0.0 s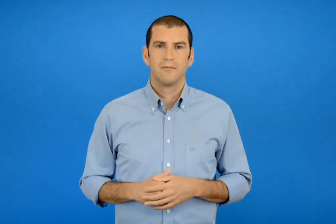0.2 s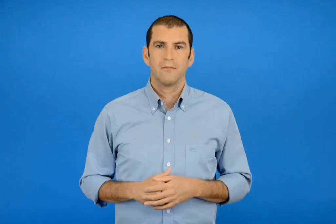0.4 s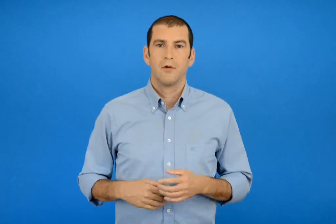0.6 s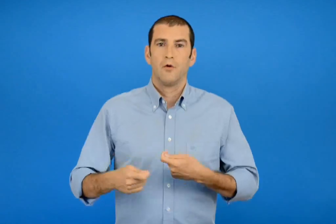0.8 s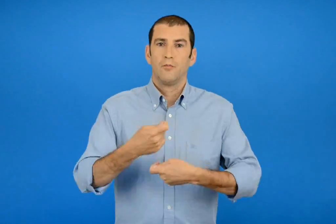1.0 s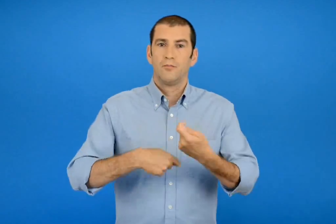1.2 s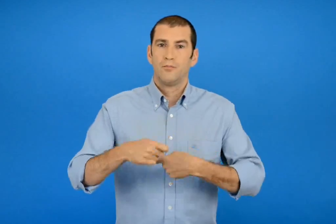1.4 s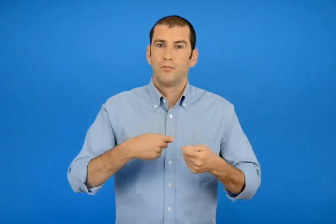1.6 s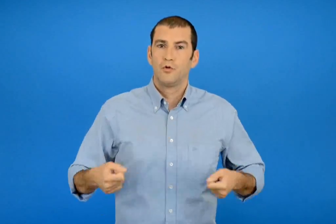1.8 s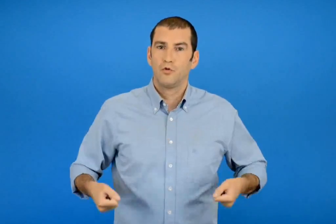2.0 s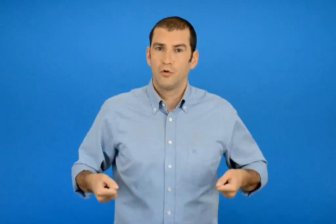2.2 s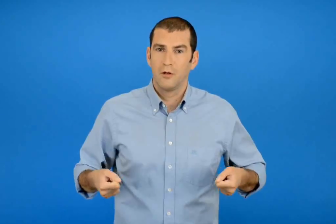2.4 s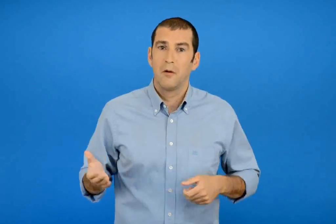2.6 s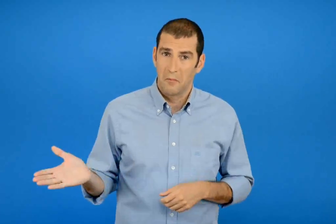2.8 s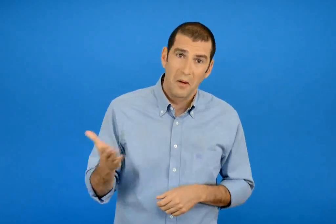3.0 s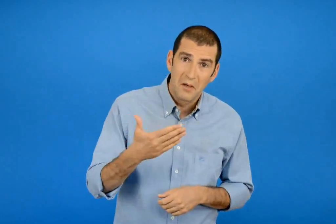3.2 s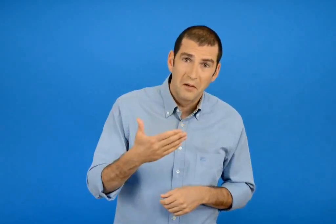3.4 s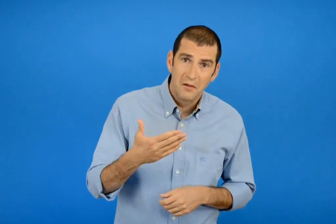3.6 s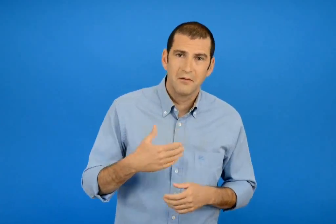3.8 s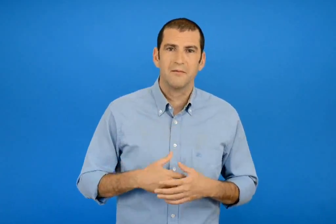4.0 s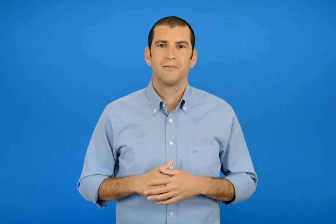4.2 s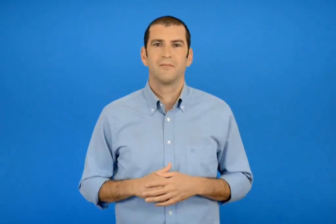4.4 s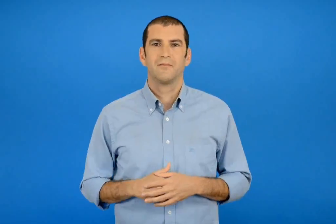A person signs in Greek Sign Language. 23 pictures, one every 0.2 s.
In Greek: πάμε για ψώνια ;
